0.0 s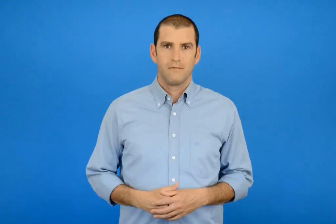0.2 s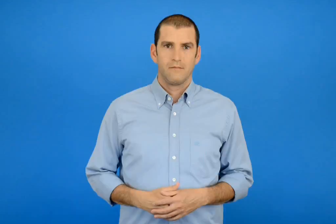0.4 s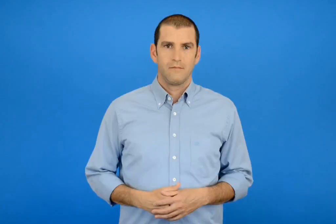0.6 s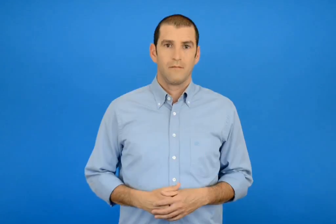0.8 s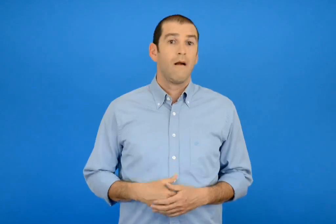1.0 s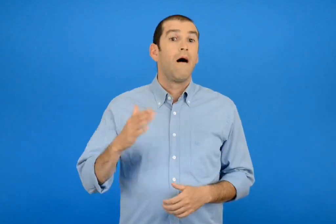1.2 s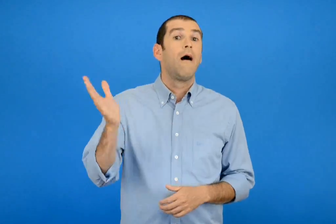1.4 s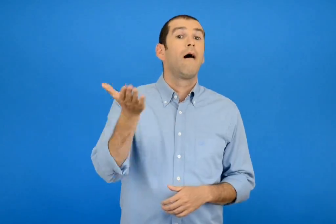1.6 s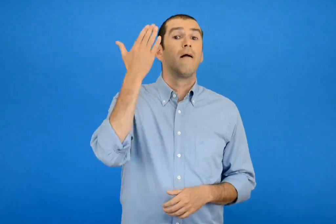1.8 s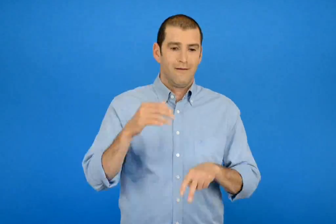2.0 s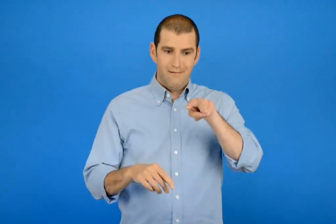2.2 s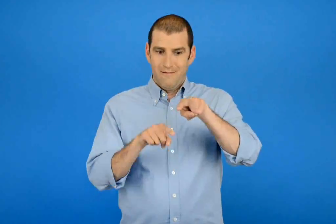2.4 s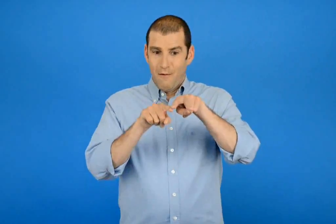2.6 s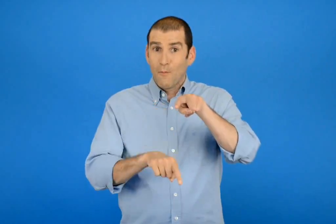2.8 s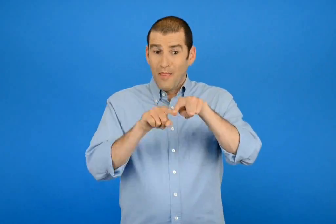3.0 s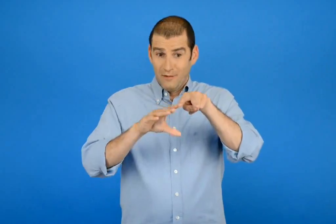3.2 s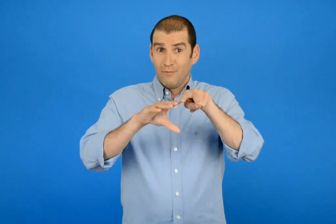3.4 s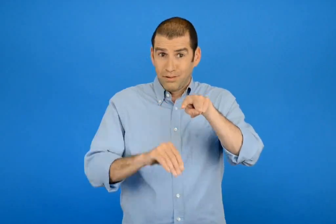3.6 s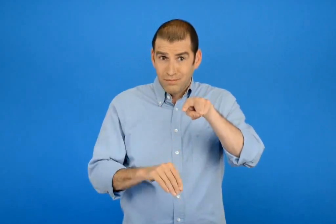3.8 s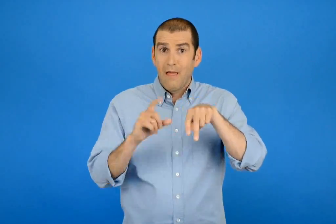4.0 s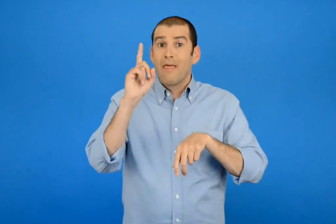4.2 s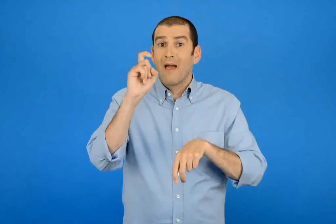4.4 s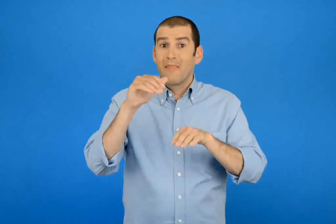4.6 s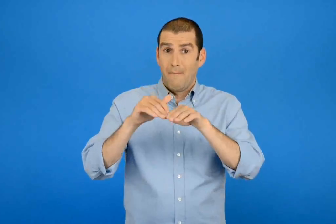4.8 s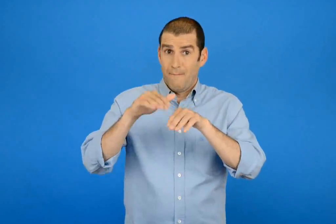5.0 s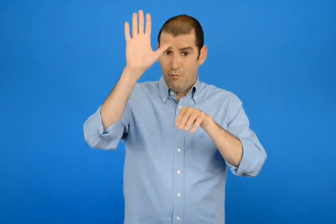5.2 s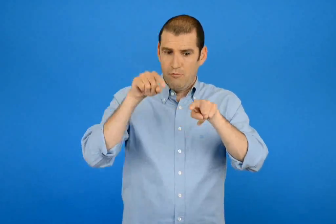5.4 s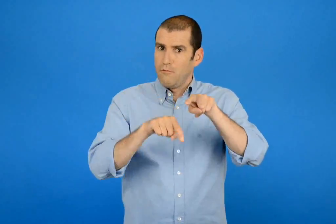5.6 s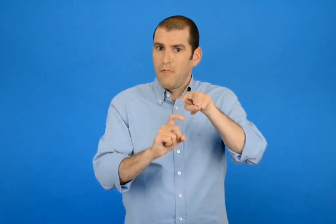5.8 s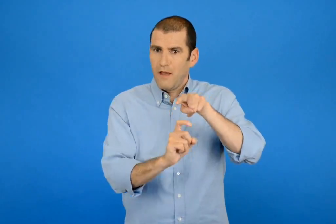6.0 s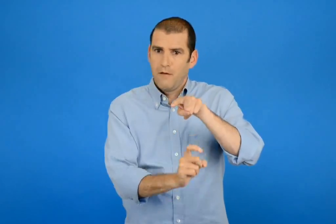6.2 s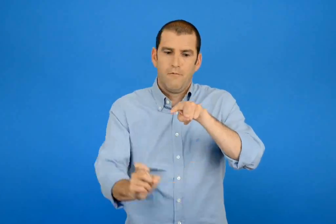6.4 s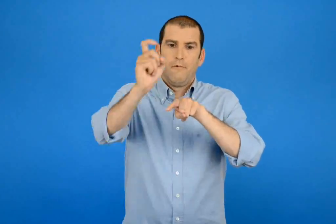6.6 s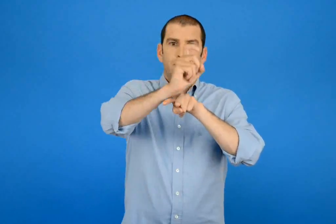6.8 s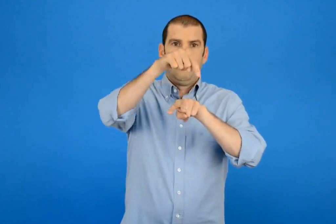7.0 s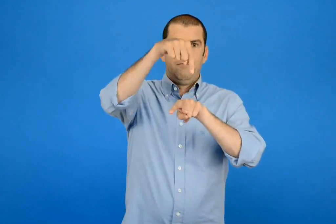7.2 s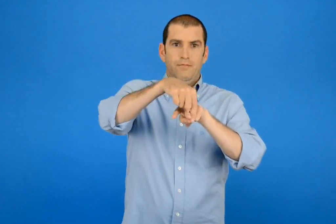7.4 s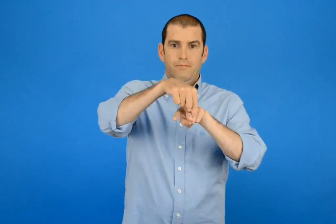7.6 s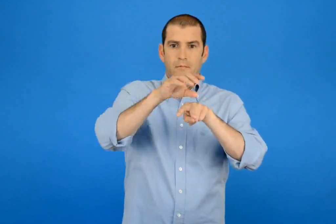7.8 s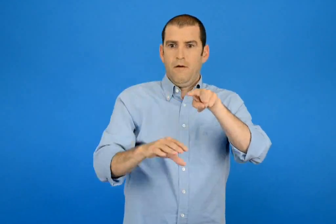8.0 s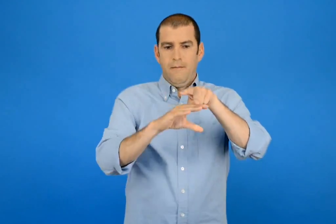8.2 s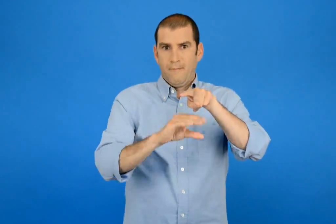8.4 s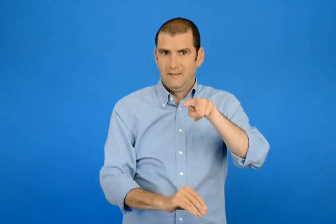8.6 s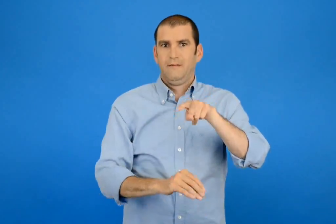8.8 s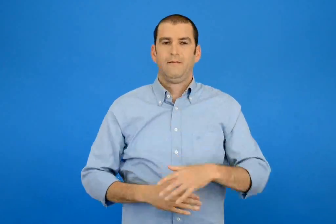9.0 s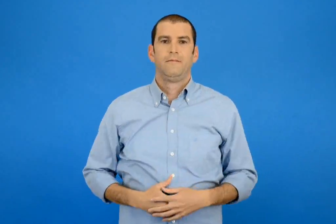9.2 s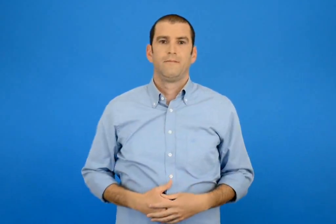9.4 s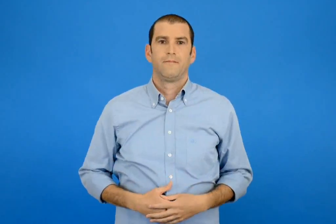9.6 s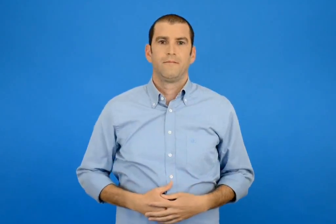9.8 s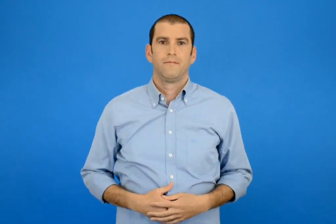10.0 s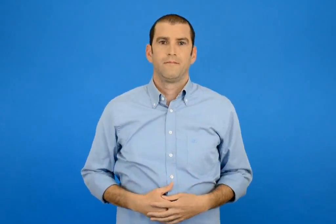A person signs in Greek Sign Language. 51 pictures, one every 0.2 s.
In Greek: αν οι μονάδες που προσθέσαμε ξεπερνούν τη δεκάδα έχουμε κρατούμενο και το προσθέτουμε στη συνέχεια στη στήλη των δεκάδων
